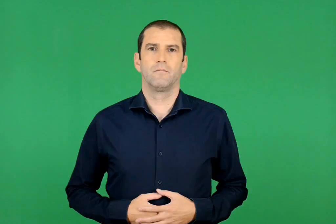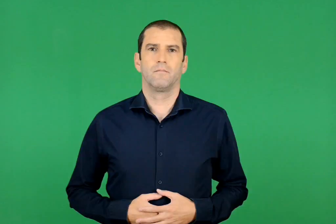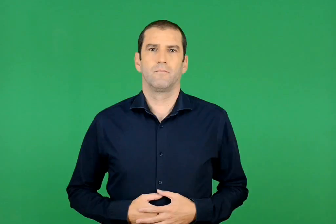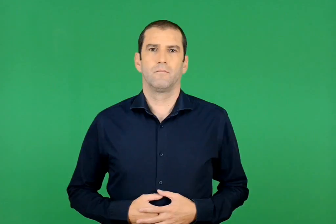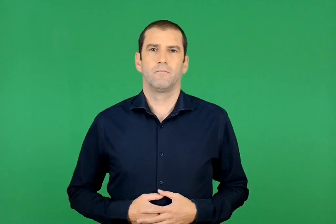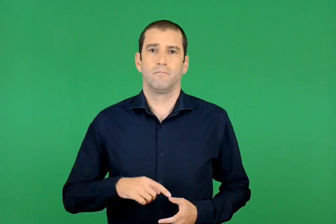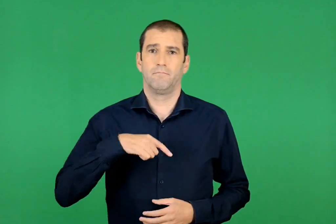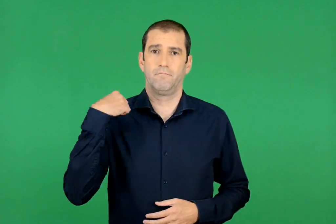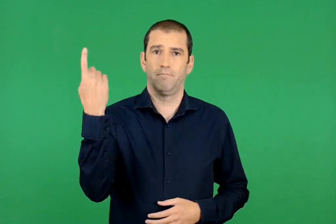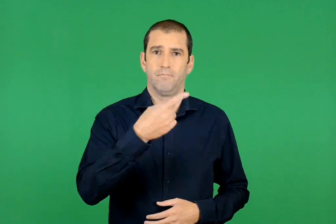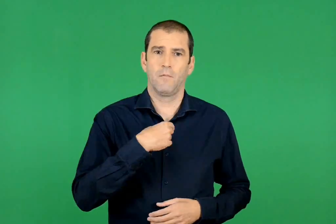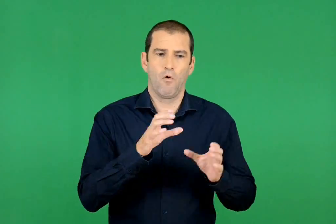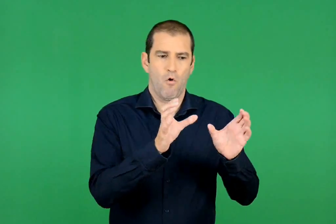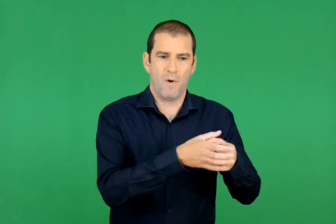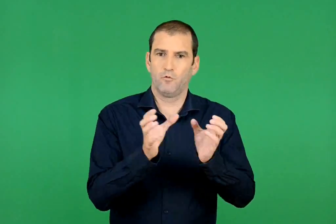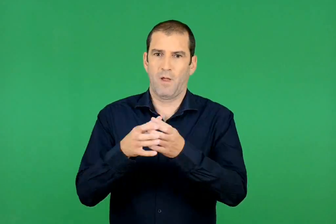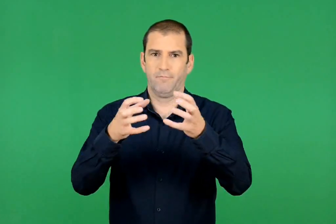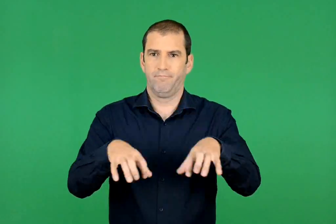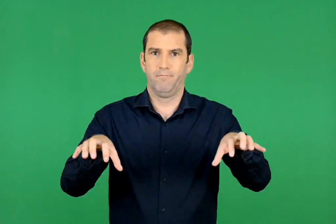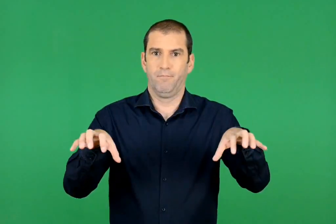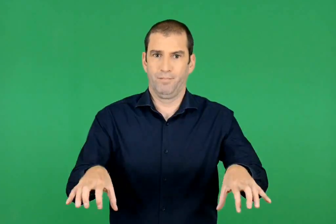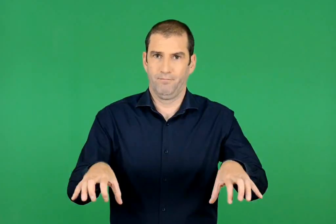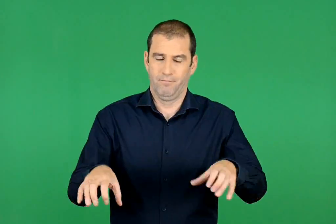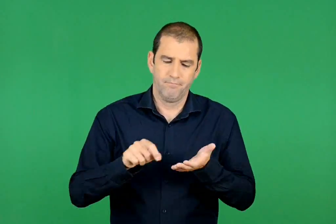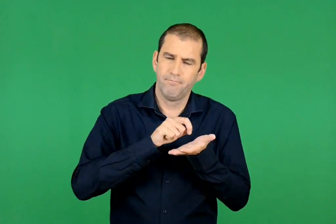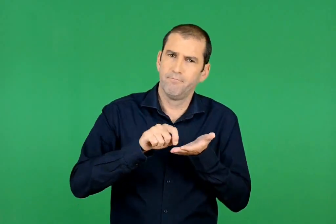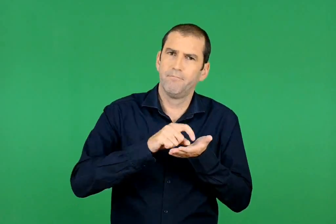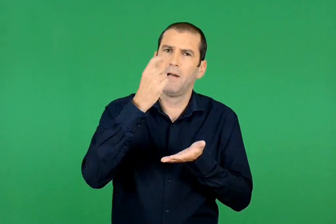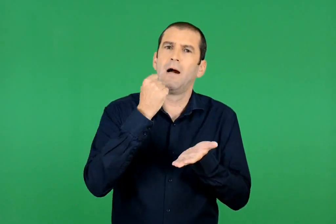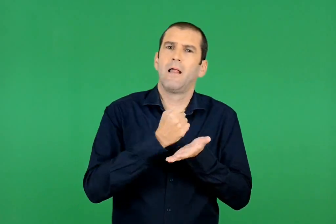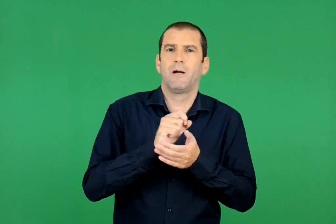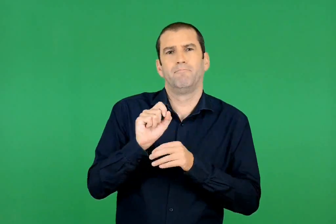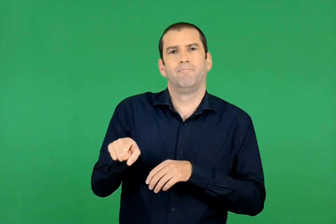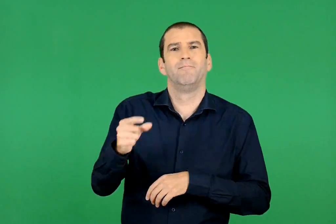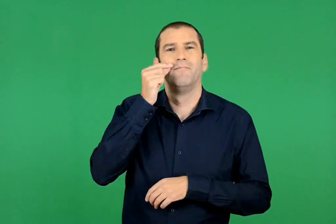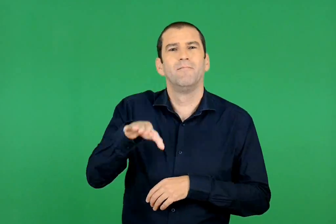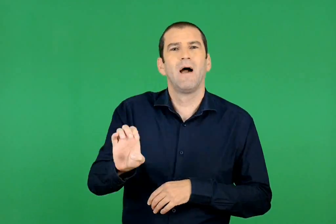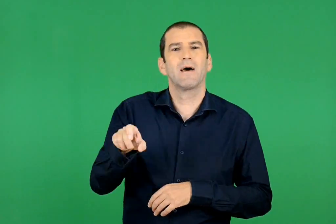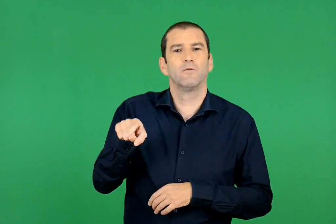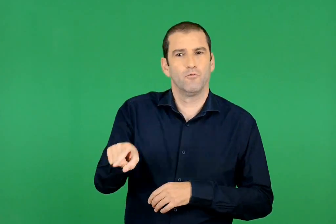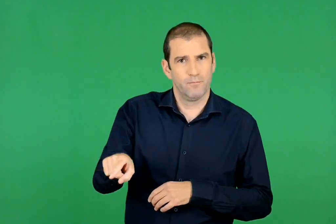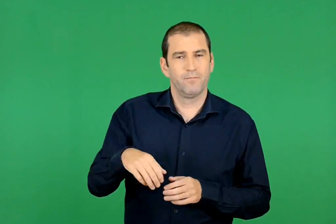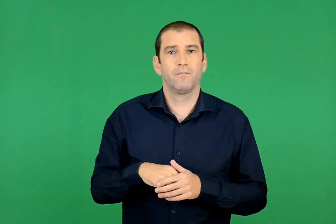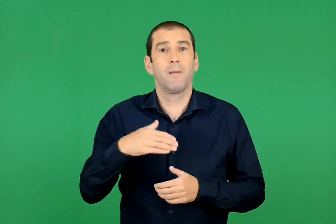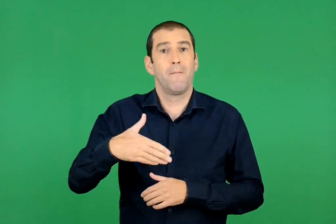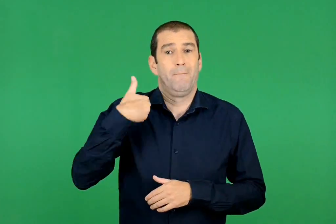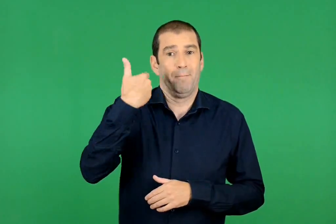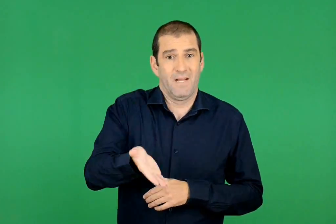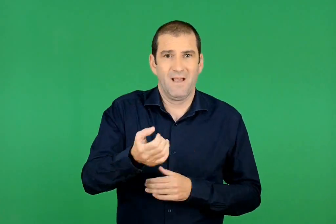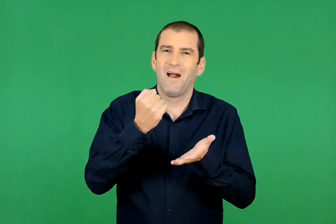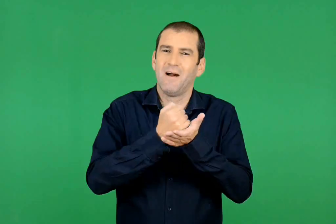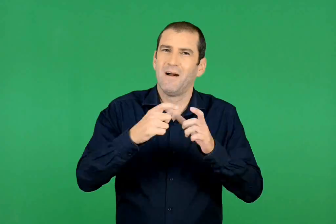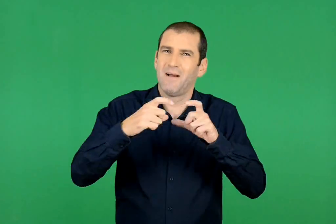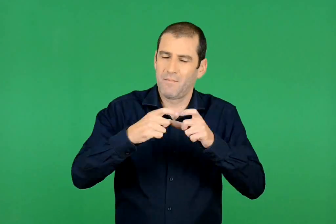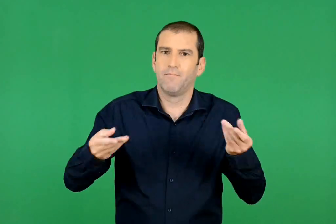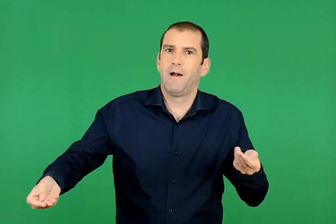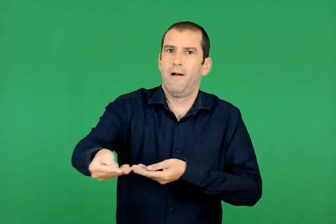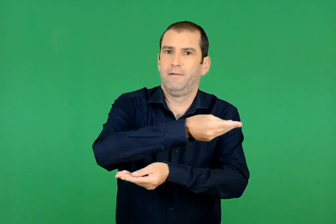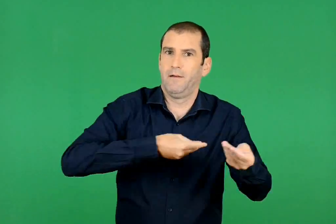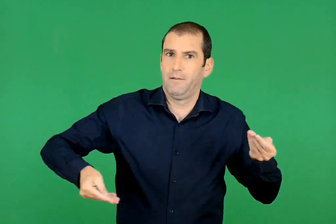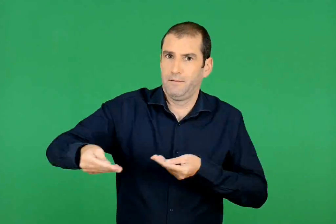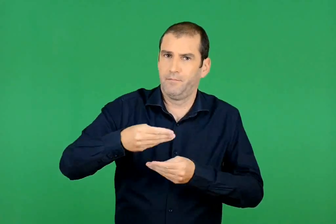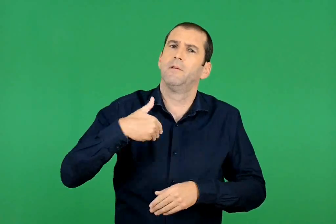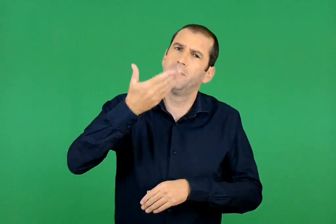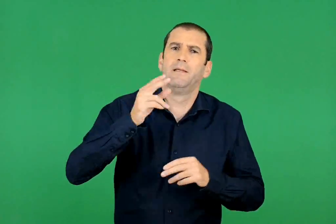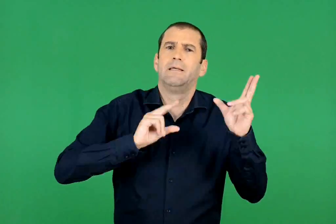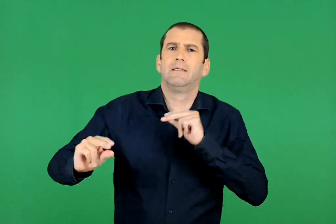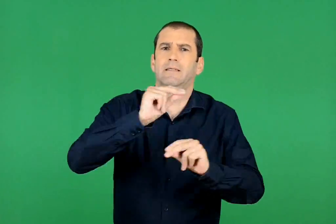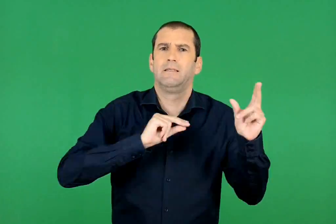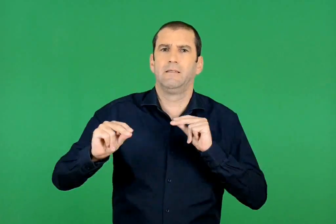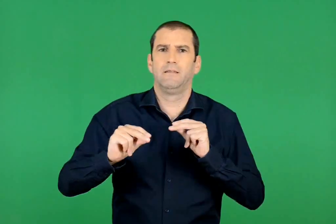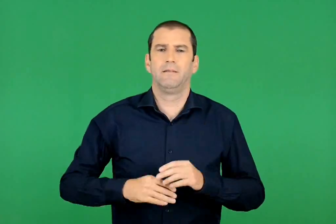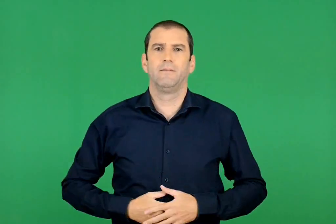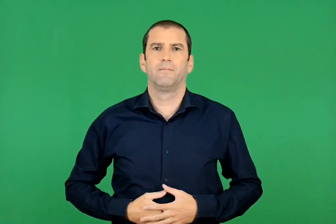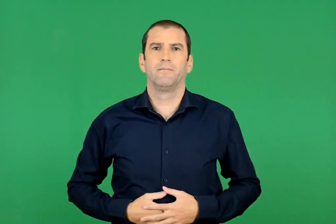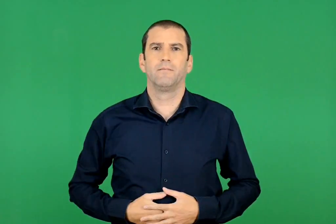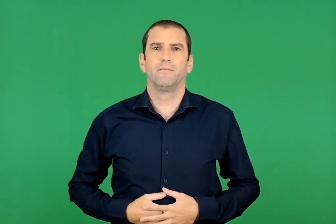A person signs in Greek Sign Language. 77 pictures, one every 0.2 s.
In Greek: χωριζόμαστε σε ομάδες και γράφουμε ένα γράμμα στον ερνέστο. στη συνέχεια ανταλλάσσουμε τα γράμματα και συζητάμε για αυτά
